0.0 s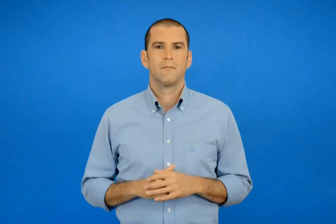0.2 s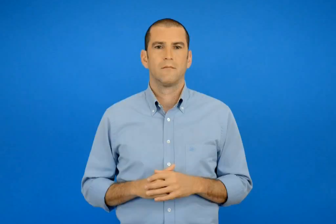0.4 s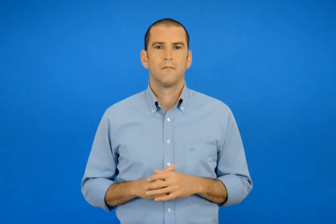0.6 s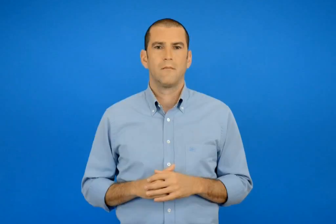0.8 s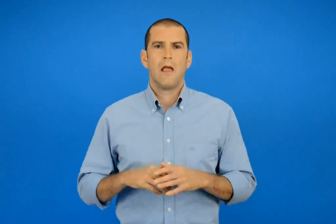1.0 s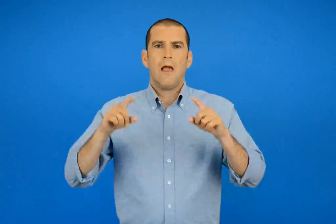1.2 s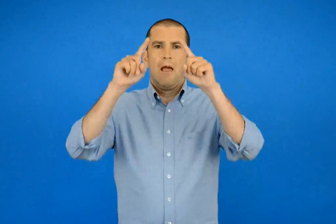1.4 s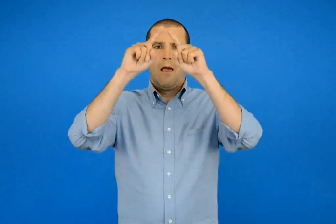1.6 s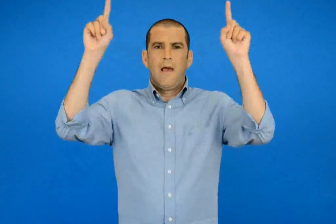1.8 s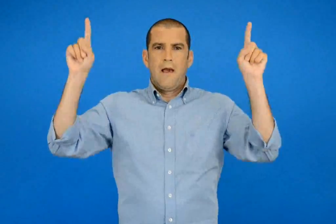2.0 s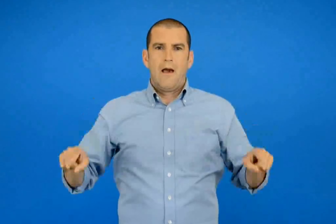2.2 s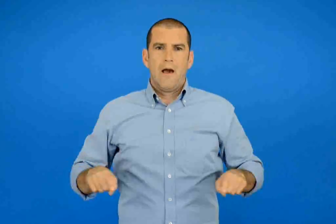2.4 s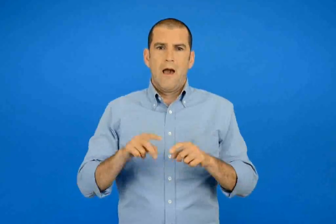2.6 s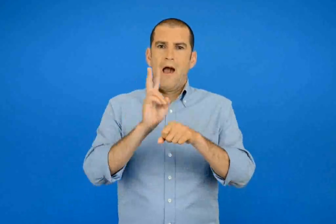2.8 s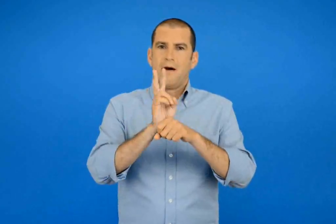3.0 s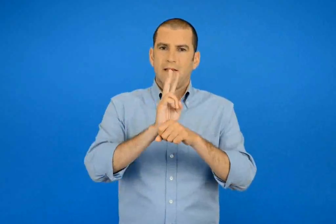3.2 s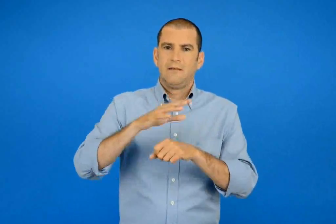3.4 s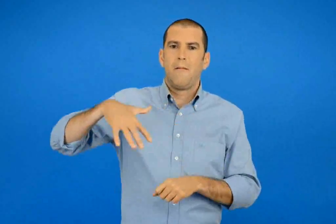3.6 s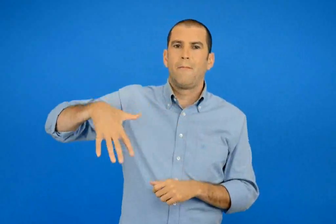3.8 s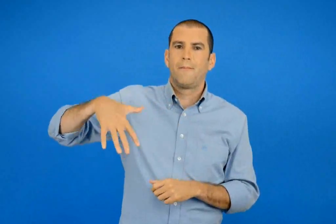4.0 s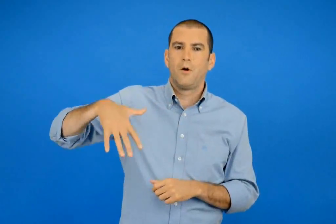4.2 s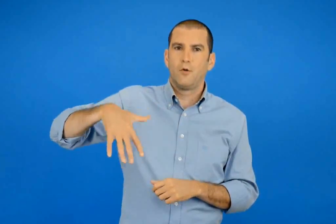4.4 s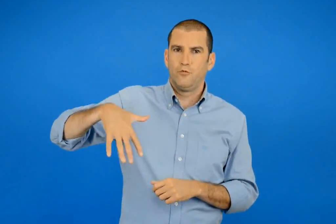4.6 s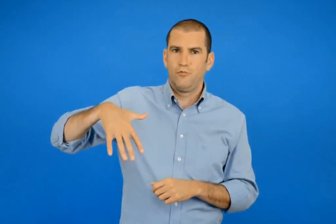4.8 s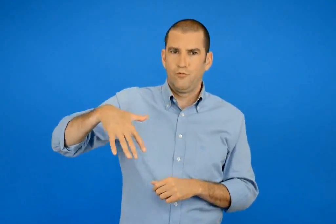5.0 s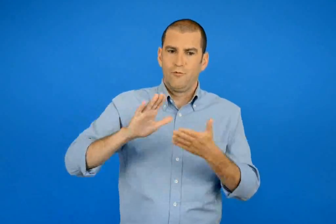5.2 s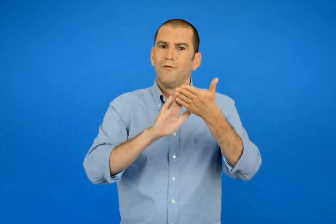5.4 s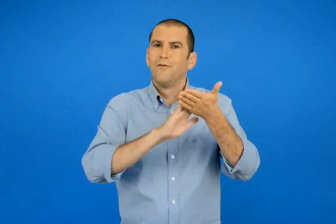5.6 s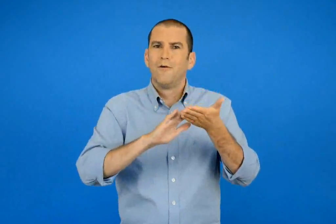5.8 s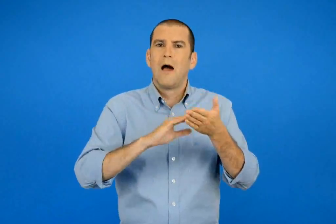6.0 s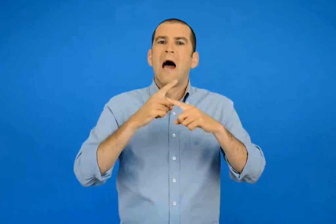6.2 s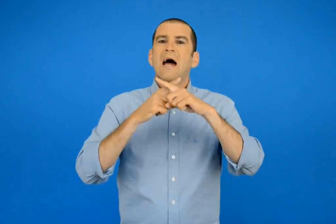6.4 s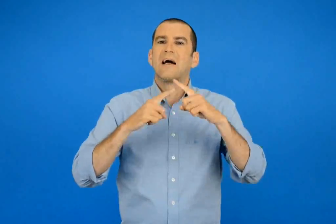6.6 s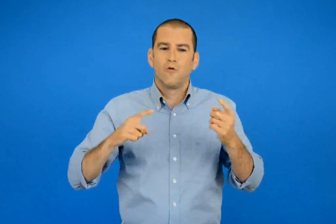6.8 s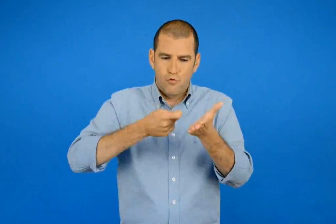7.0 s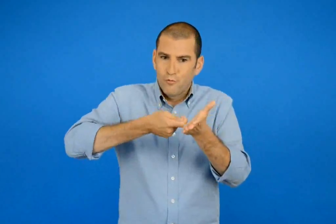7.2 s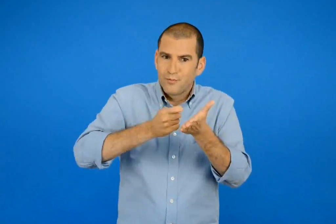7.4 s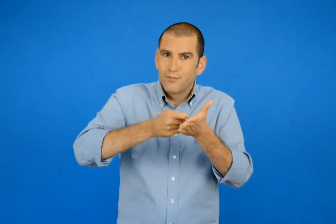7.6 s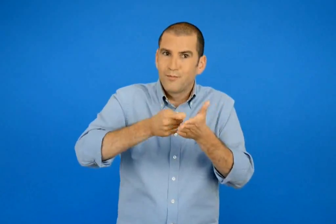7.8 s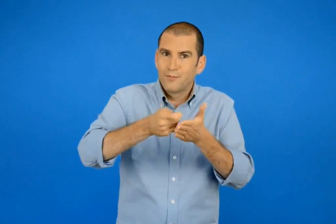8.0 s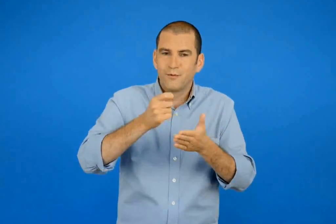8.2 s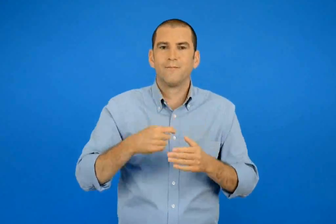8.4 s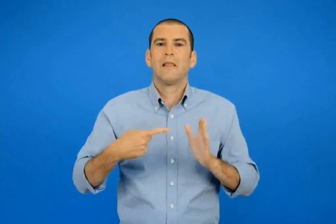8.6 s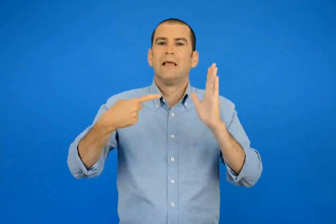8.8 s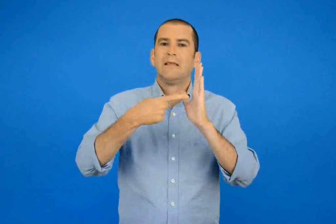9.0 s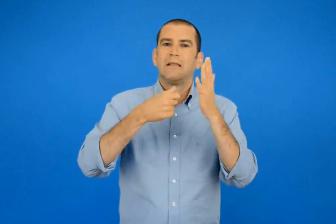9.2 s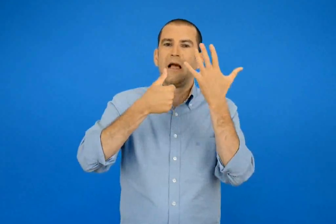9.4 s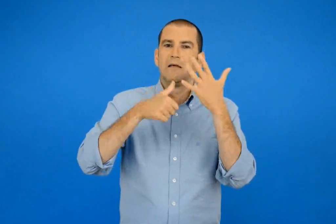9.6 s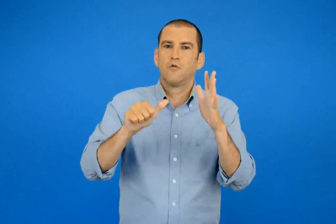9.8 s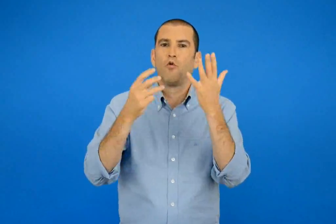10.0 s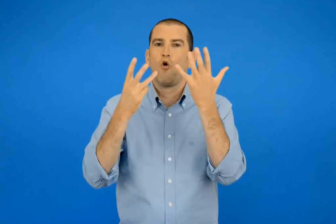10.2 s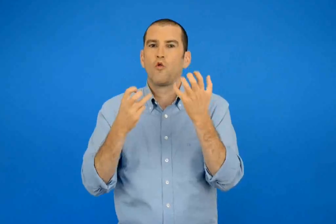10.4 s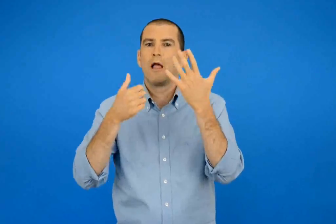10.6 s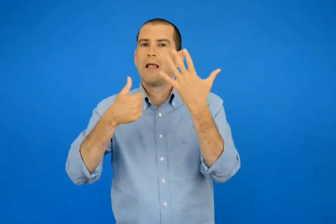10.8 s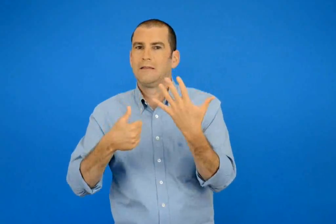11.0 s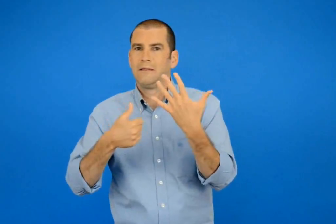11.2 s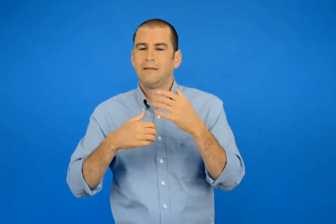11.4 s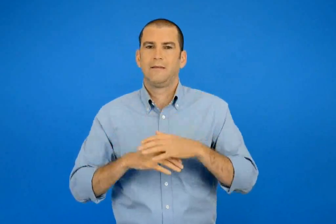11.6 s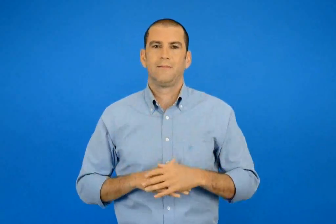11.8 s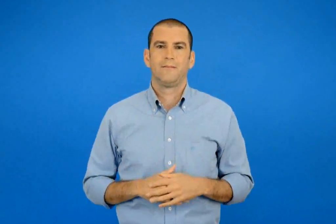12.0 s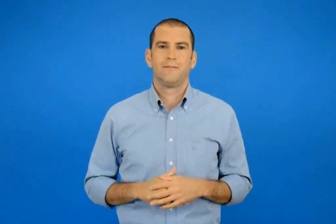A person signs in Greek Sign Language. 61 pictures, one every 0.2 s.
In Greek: χάρτης πελοποννήσου χαλκογραφια1686
